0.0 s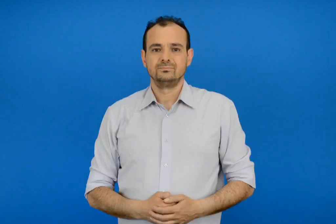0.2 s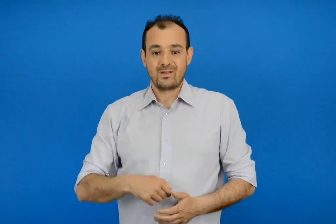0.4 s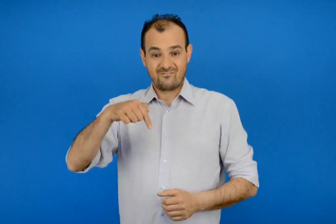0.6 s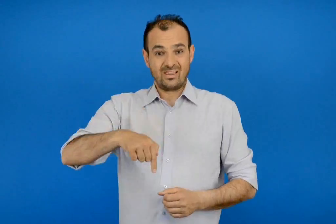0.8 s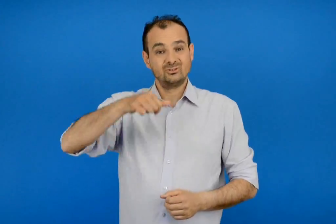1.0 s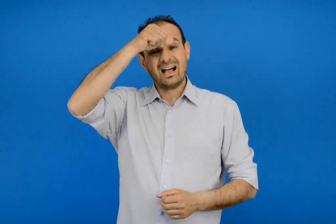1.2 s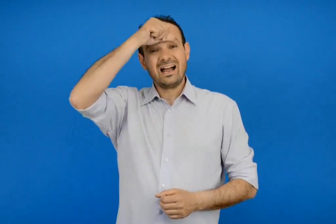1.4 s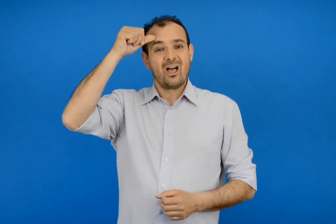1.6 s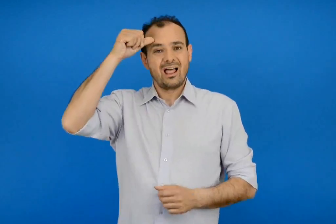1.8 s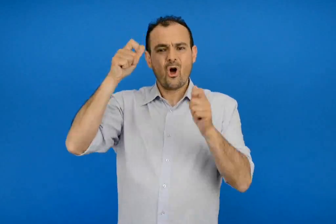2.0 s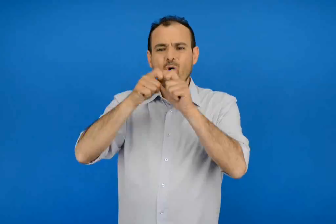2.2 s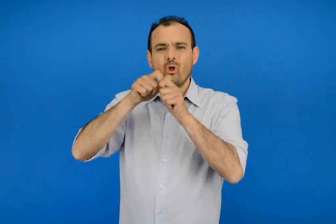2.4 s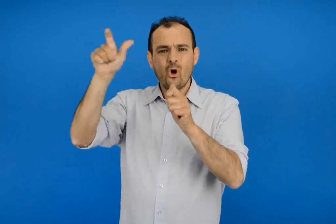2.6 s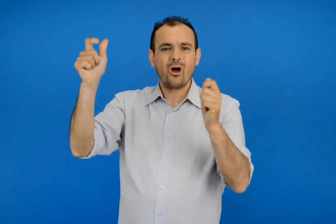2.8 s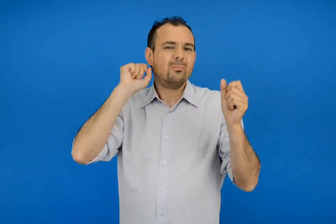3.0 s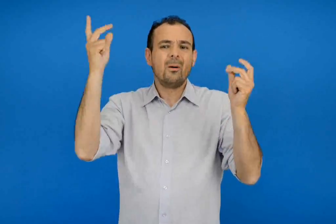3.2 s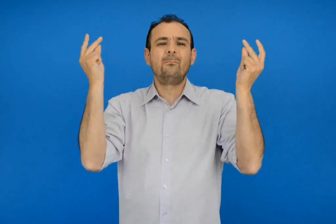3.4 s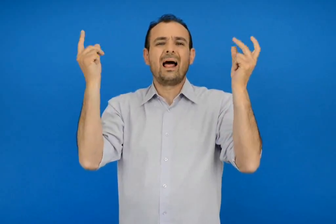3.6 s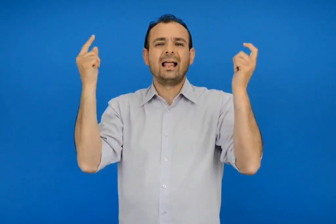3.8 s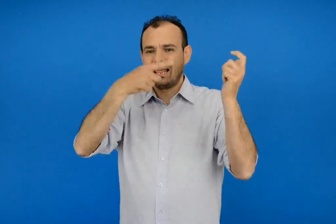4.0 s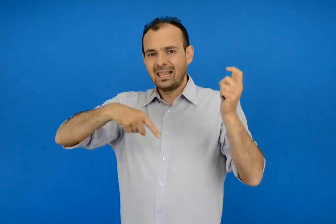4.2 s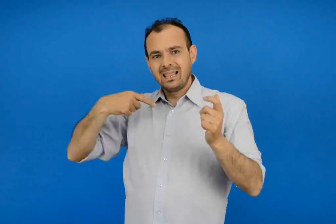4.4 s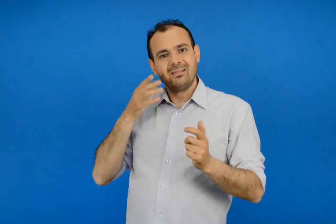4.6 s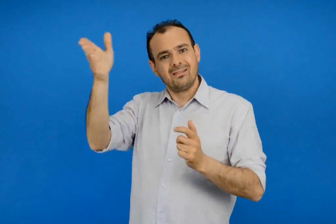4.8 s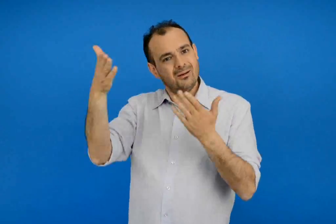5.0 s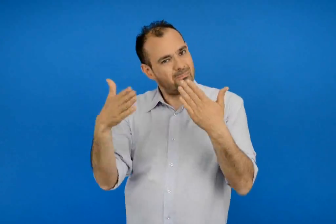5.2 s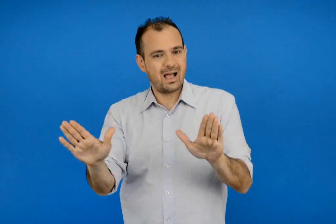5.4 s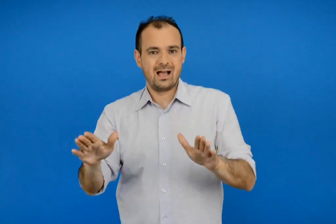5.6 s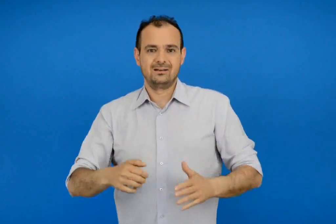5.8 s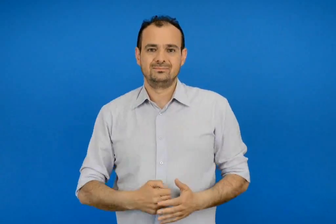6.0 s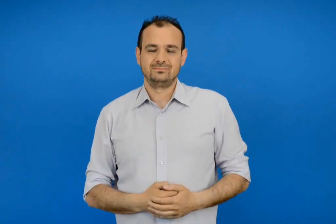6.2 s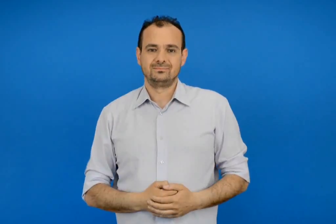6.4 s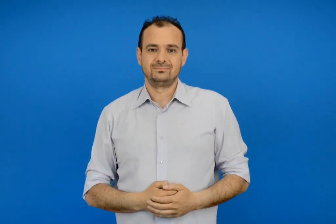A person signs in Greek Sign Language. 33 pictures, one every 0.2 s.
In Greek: φέτος το καλοκαίρι πήγαμε στο πανήγυρι του χωριού μας
